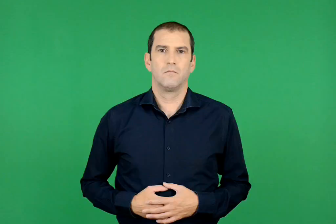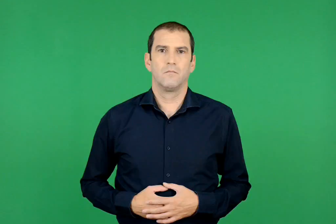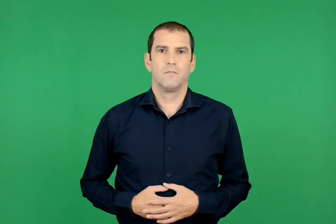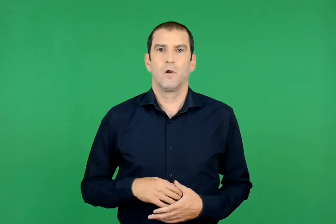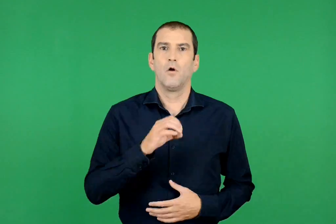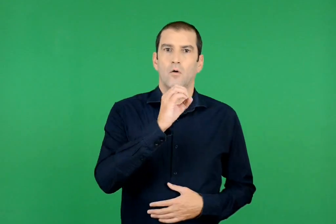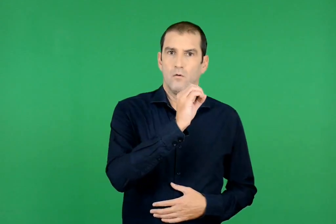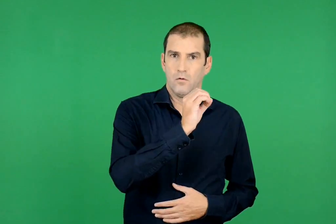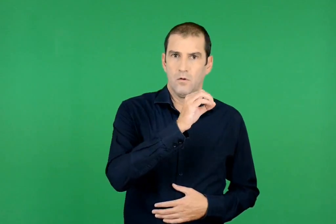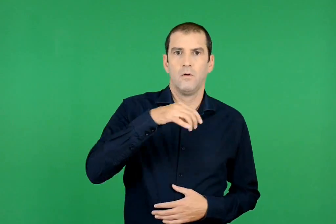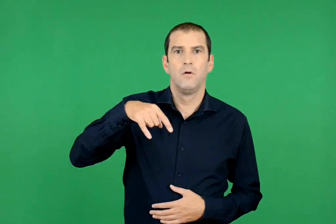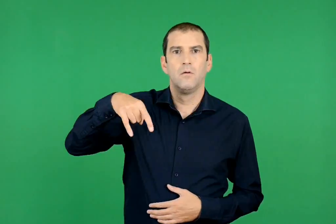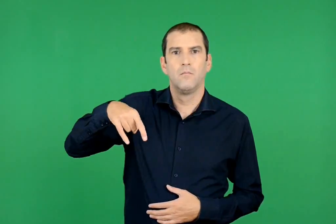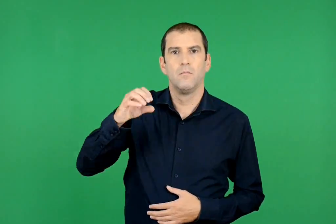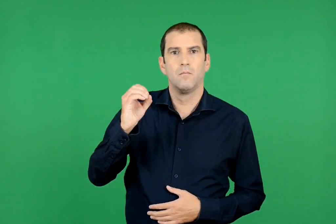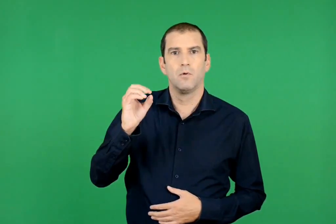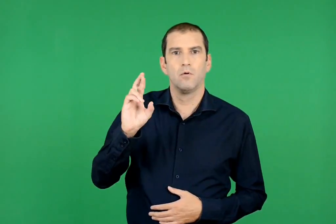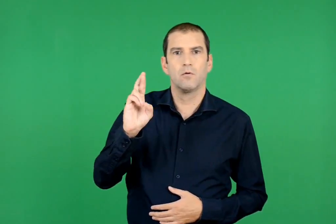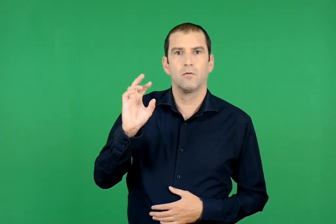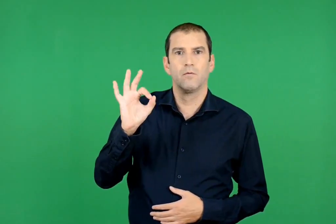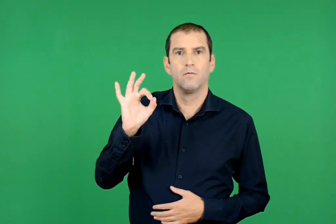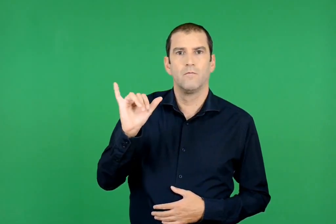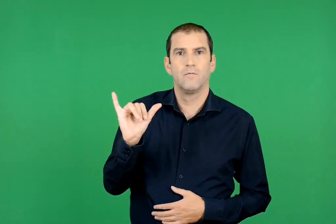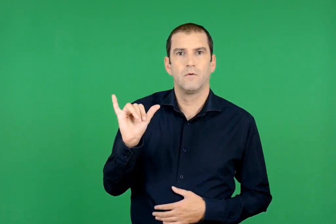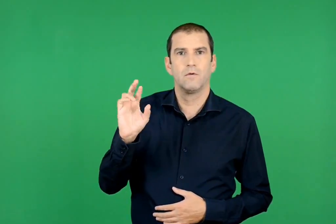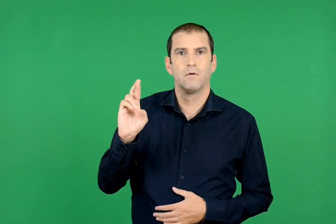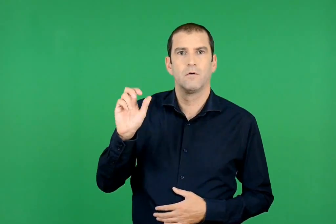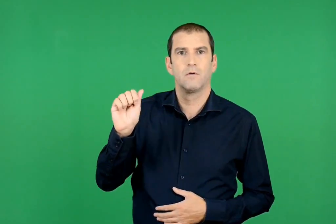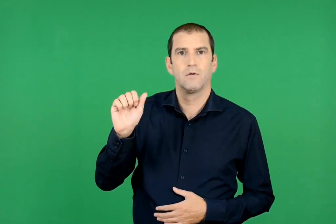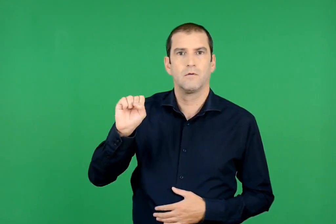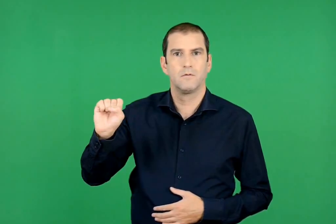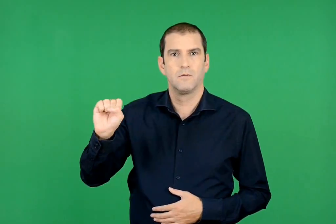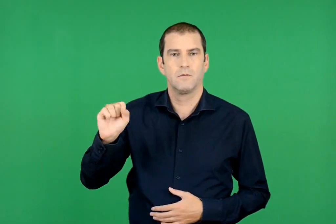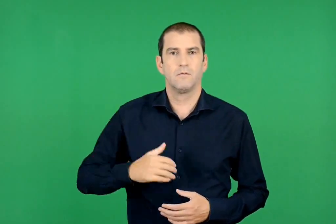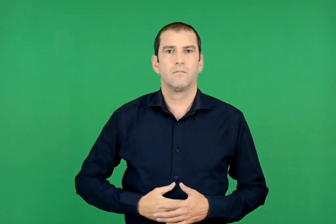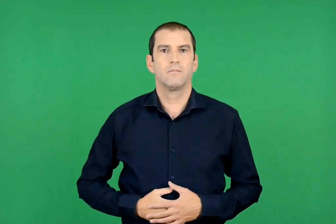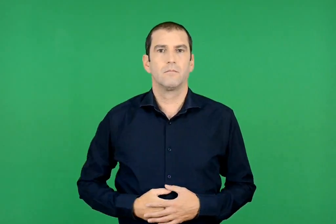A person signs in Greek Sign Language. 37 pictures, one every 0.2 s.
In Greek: ο πορφύρας
